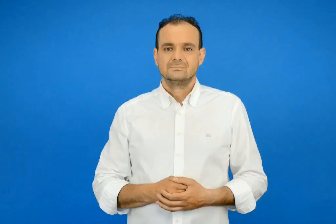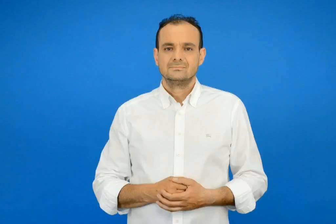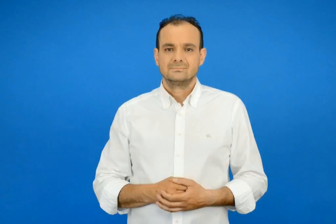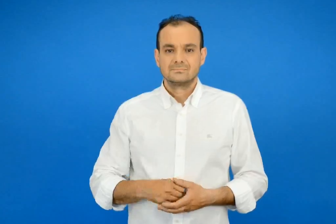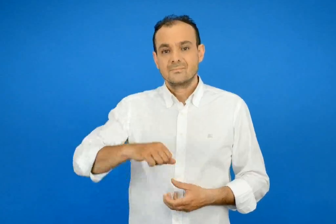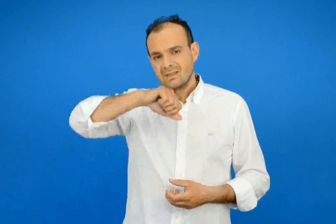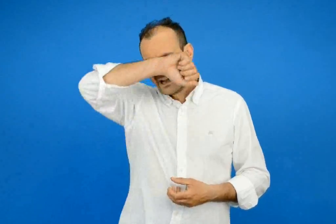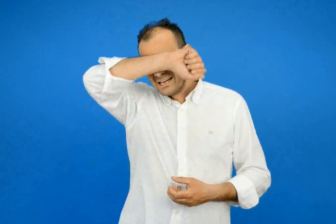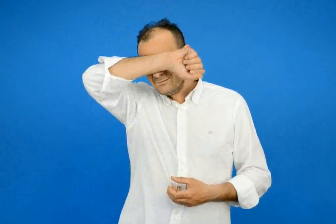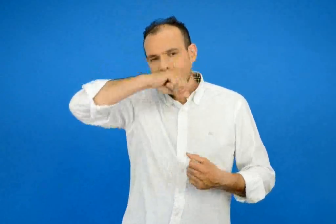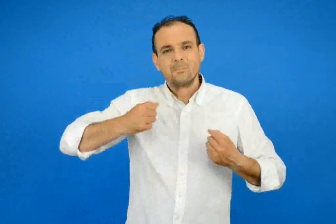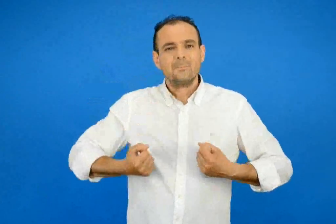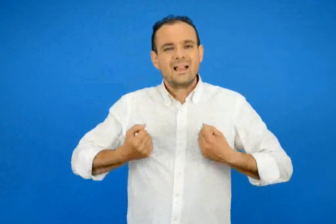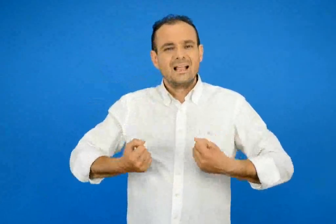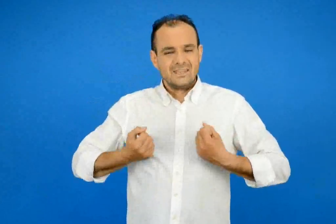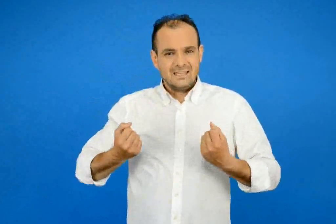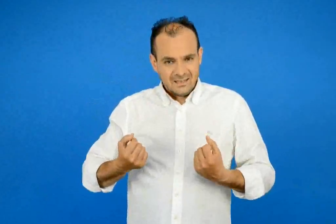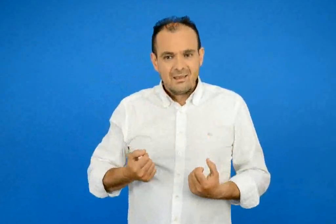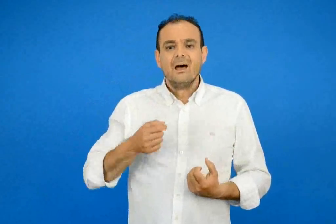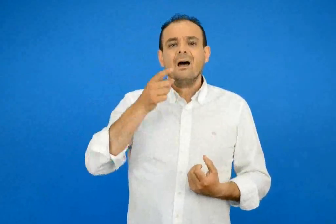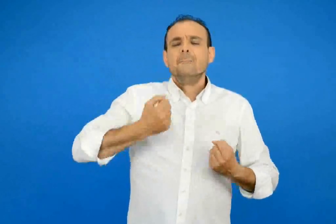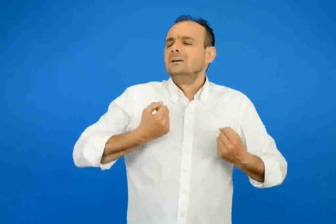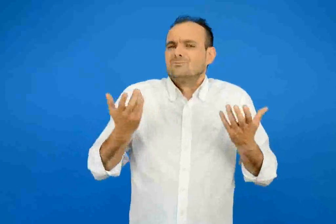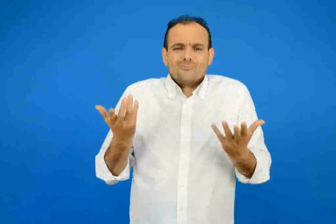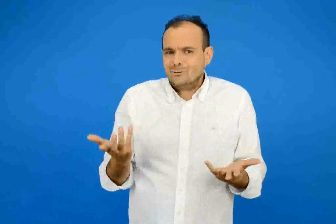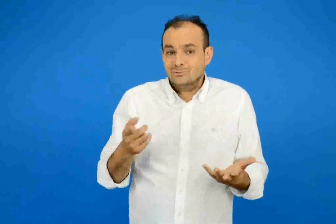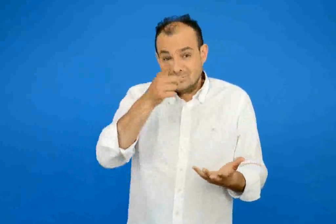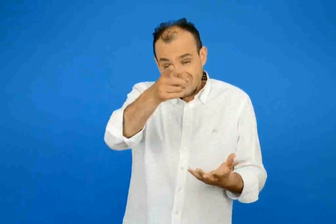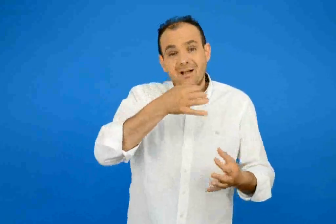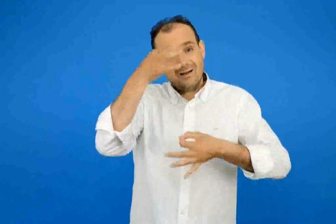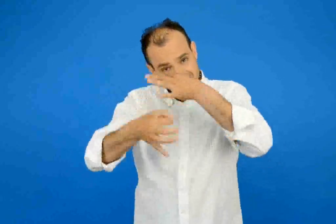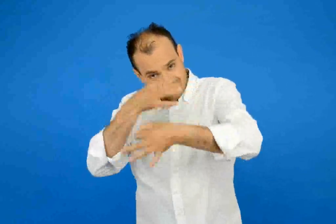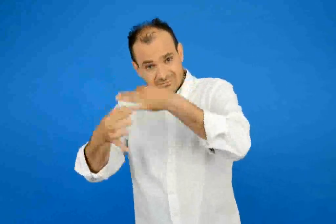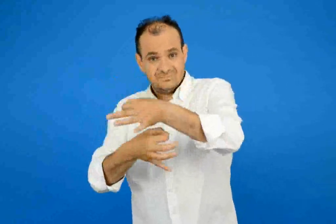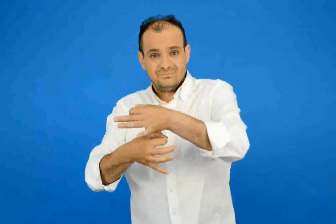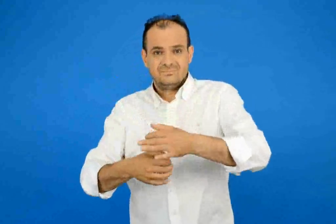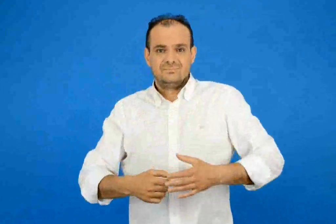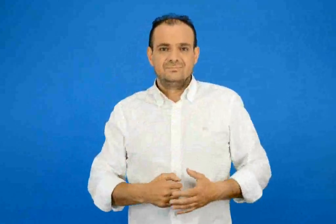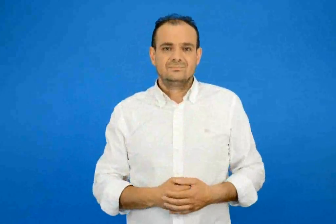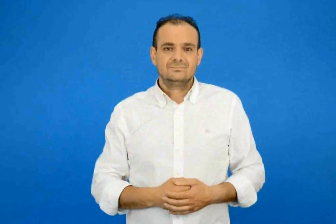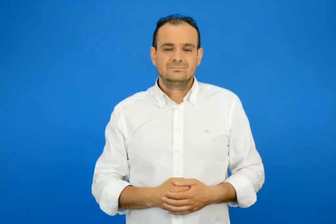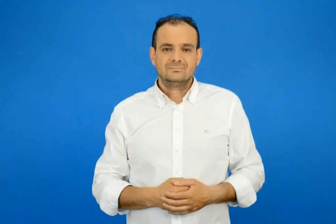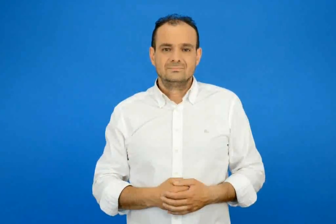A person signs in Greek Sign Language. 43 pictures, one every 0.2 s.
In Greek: εξήγησε του πως παίζεται το κρυφτό
